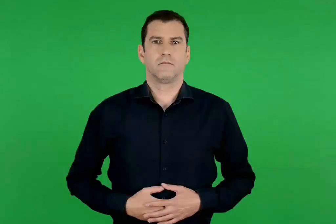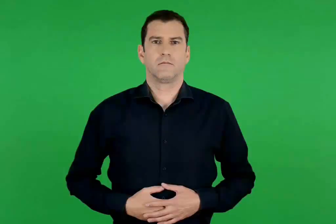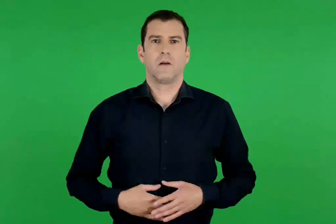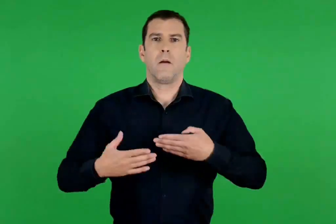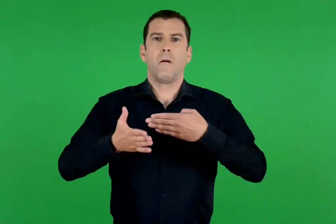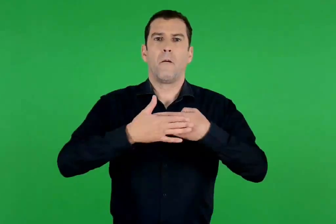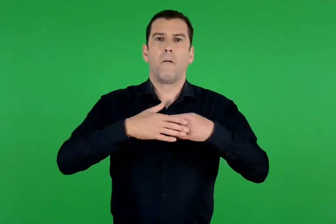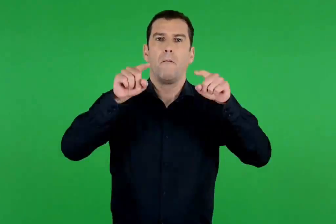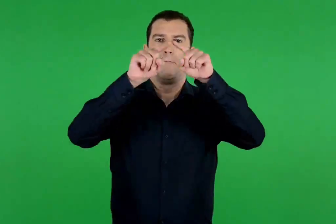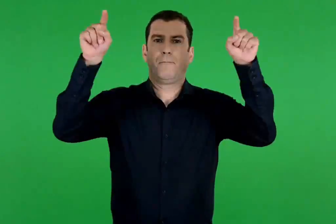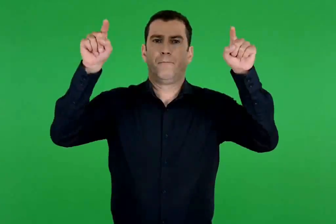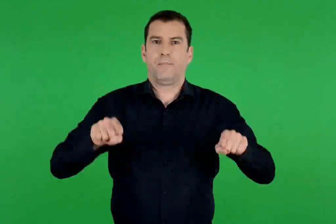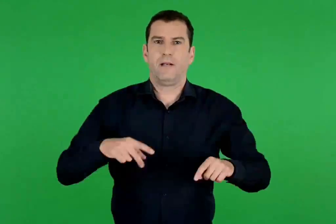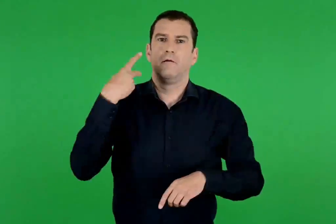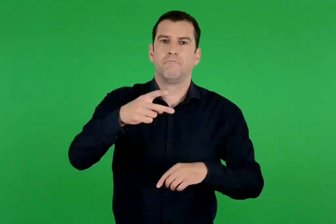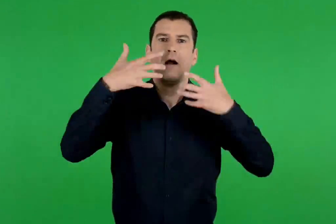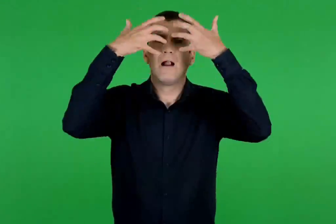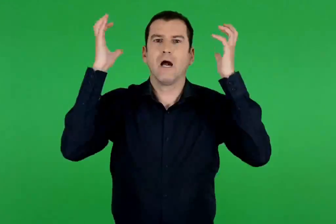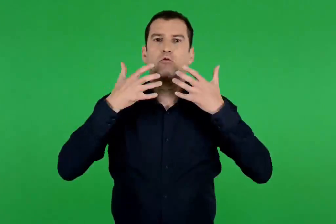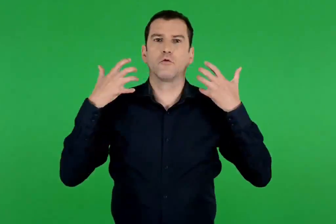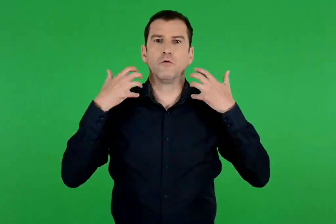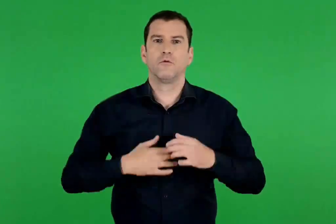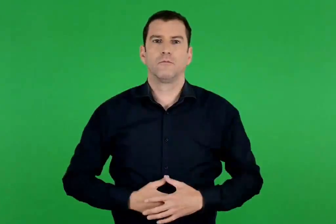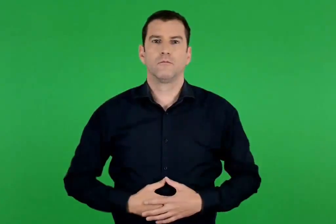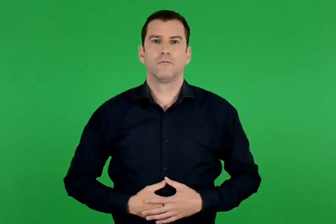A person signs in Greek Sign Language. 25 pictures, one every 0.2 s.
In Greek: η πύλη των λεόντων
